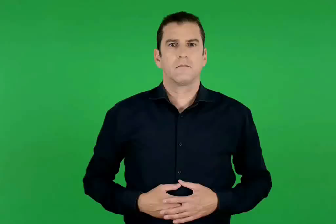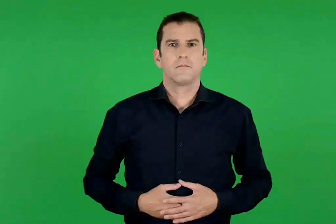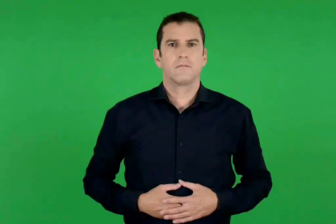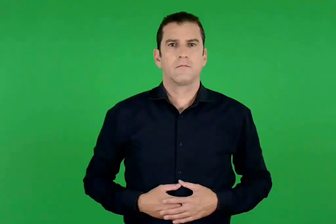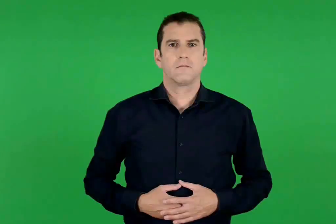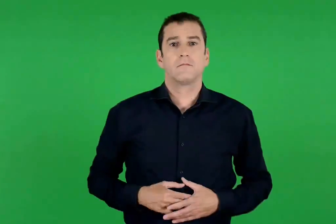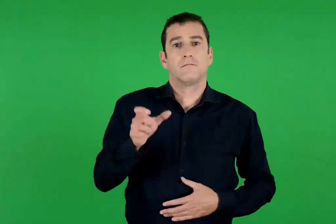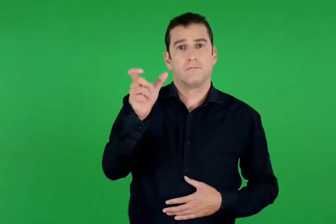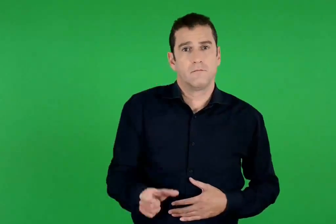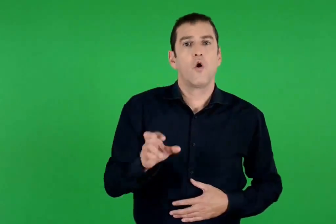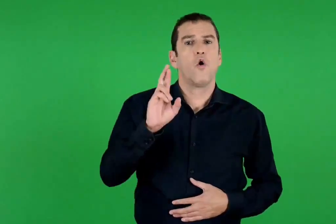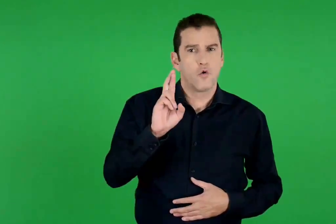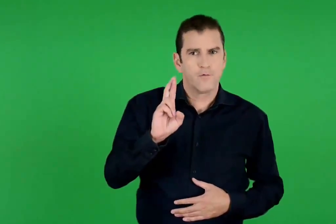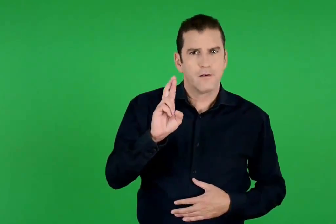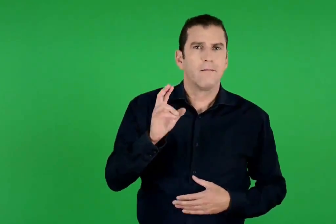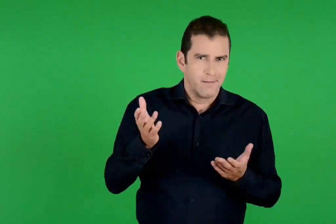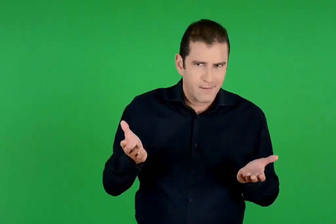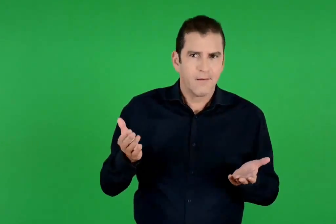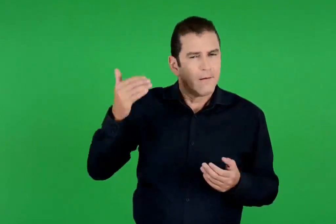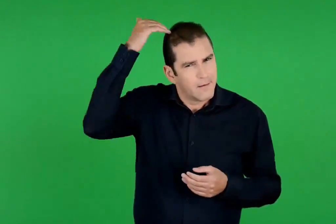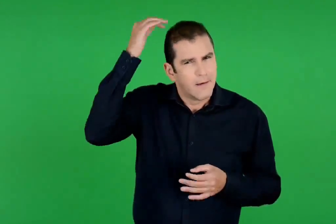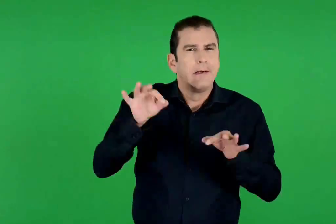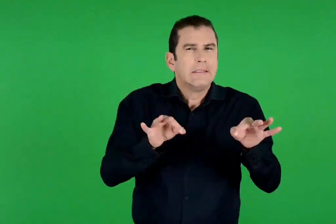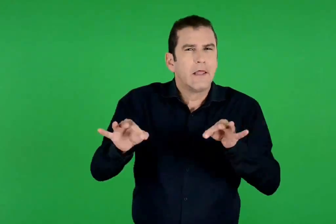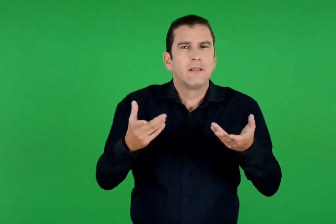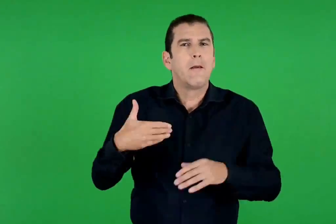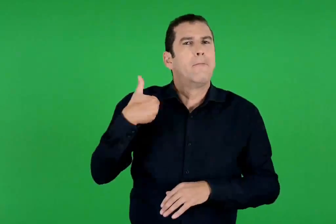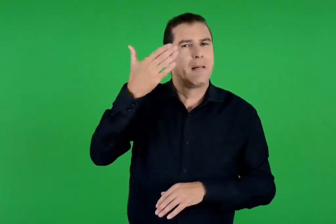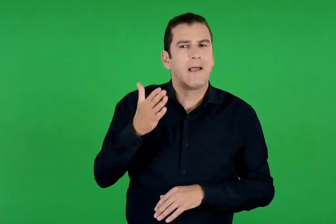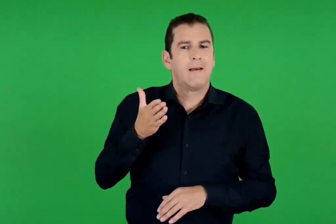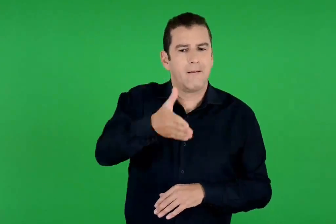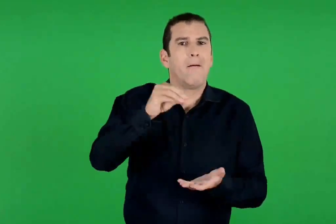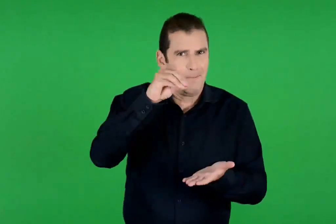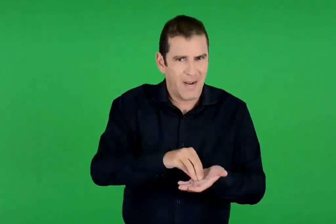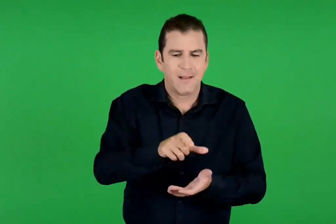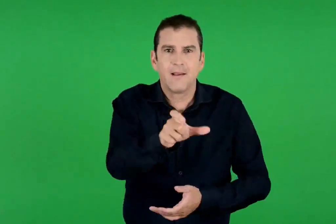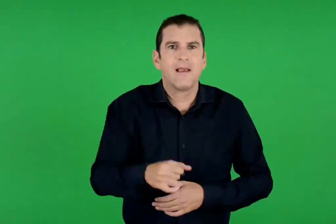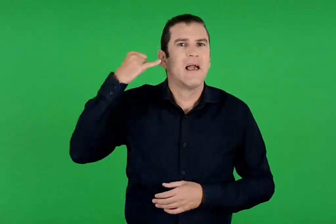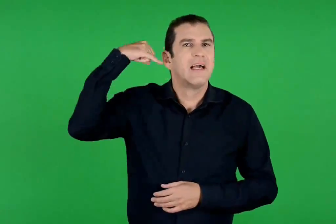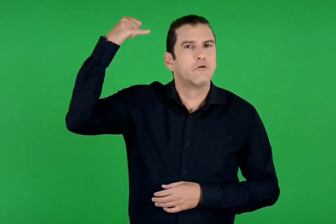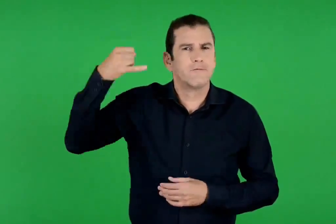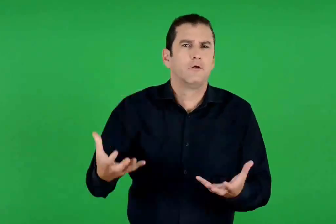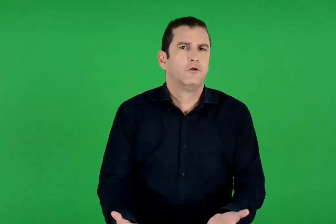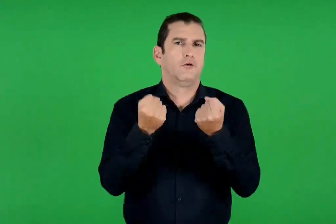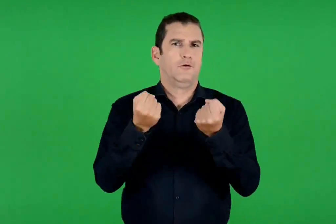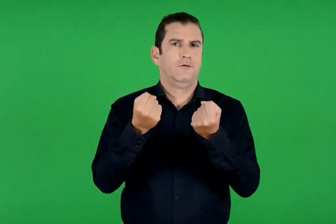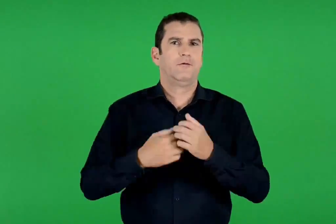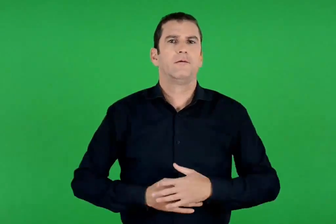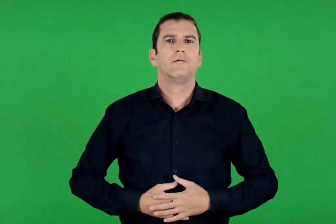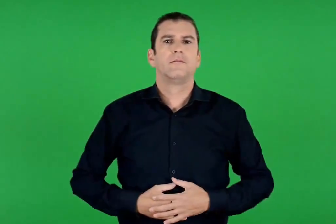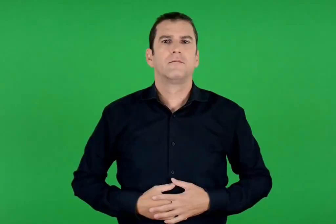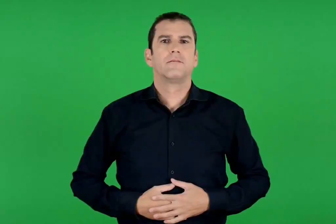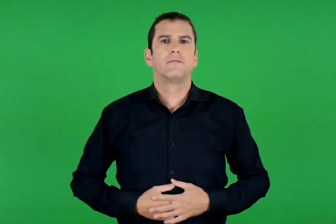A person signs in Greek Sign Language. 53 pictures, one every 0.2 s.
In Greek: ο ρουβήν βέβαια σχεδίαζε να πάει αργότερα και να σώσει τον ιωσήφ
